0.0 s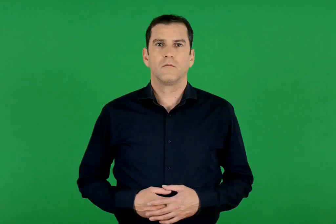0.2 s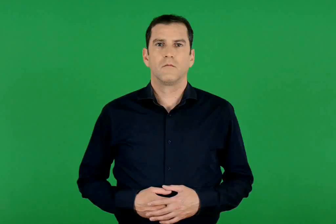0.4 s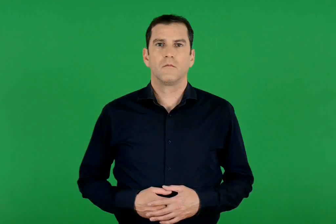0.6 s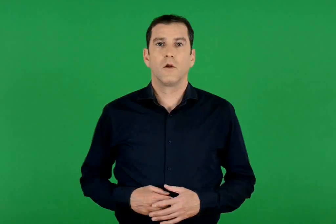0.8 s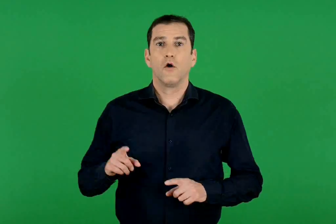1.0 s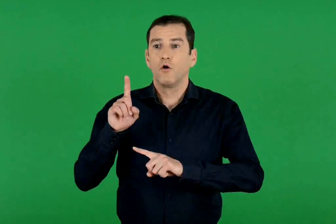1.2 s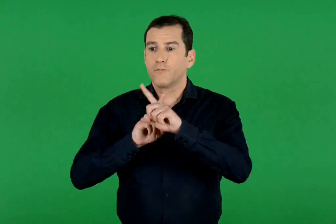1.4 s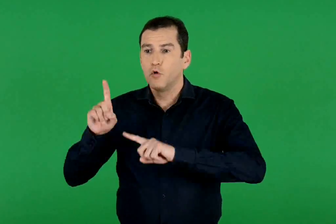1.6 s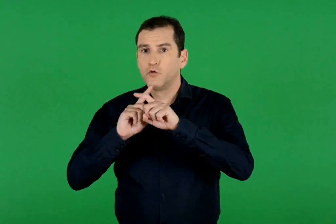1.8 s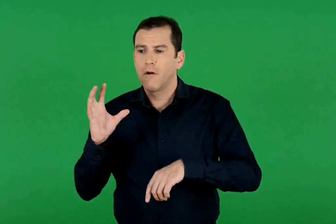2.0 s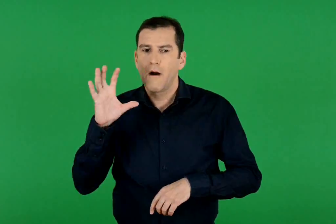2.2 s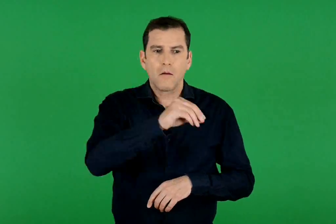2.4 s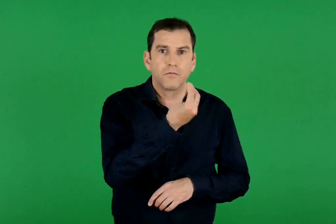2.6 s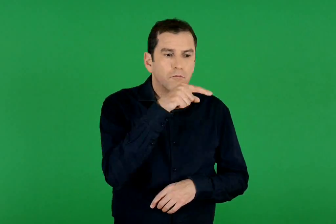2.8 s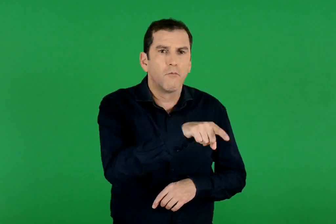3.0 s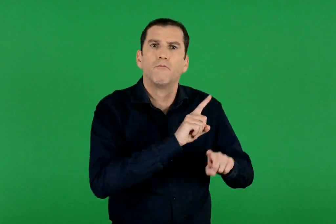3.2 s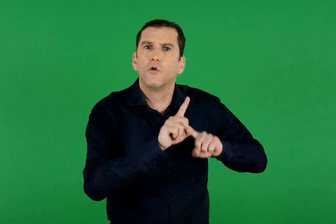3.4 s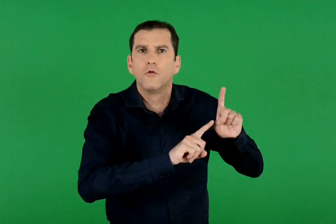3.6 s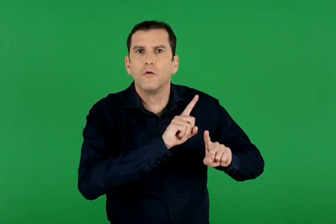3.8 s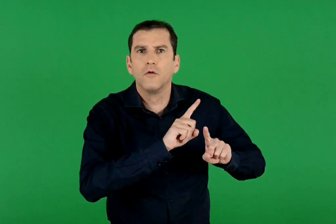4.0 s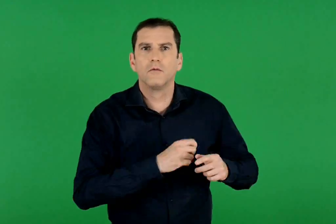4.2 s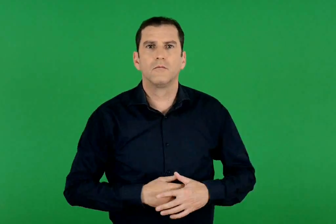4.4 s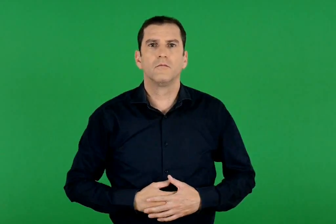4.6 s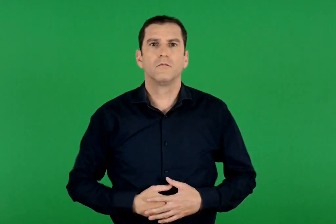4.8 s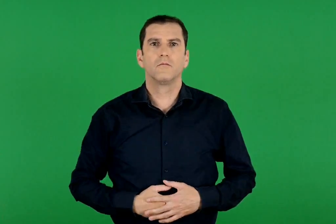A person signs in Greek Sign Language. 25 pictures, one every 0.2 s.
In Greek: ποιος τρώει ποιον ;
